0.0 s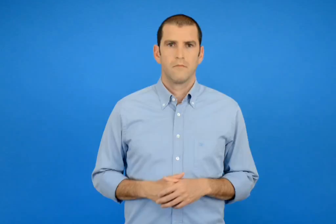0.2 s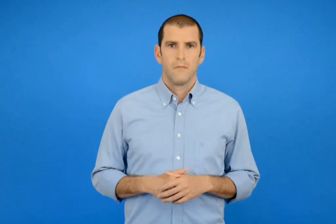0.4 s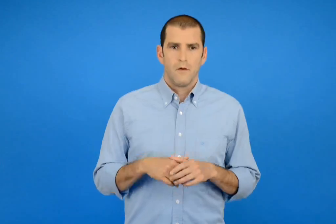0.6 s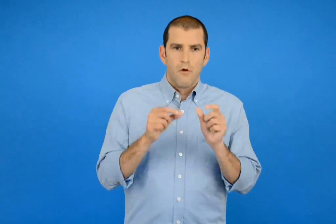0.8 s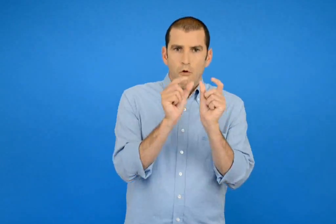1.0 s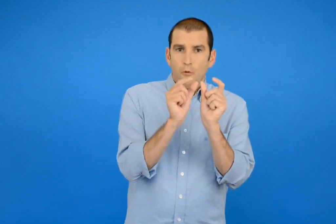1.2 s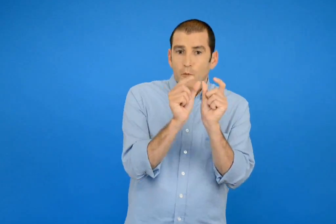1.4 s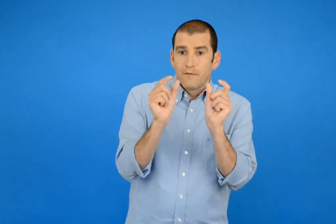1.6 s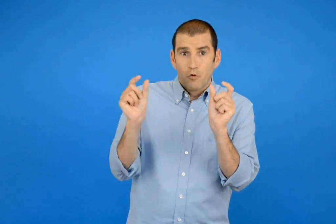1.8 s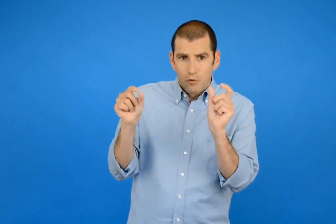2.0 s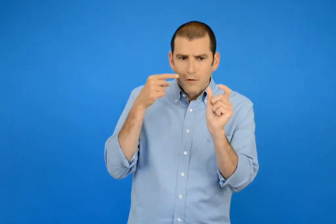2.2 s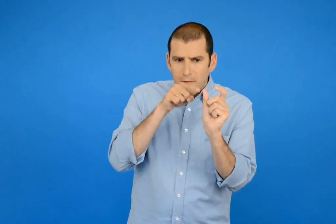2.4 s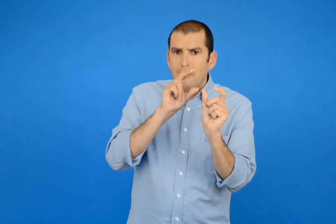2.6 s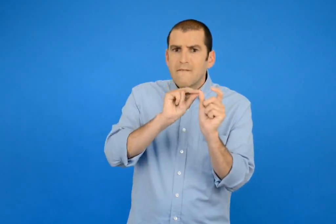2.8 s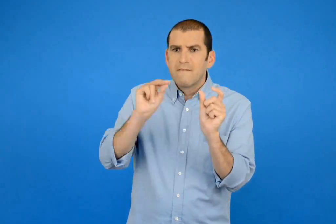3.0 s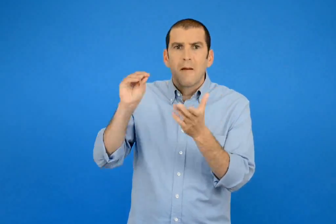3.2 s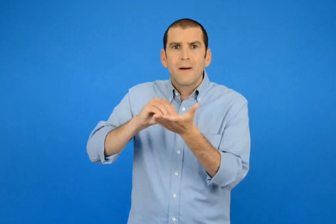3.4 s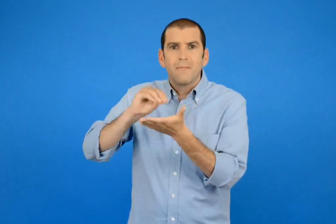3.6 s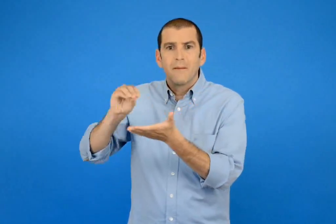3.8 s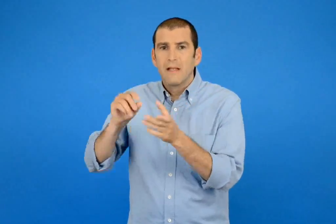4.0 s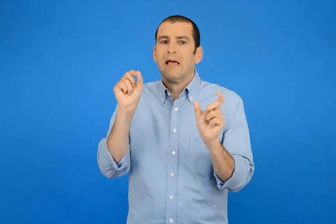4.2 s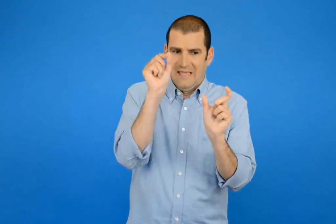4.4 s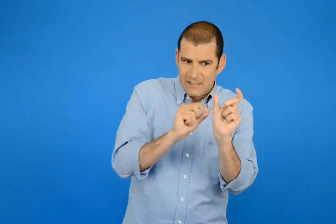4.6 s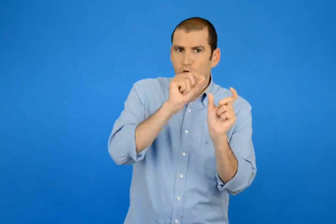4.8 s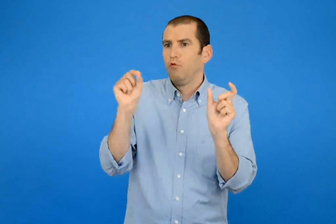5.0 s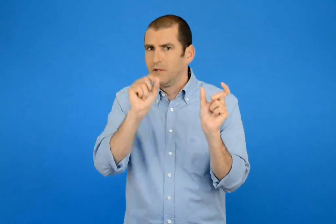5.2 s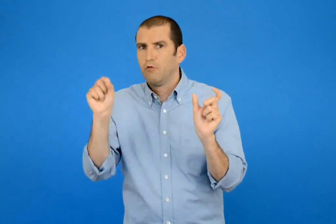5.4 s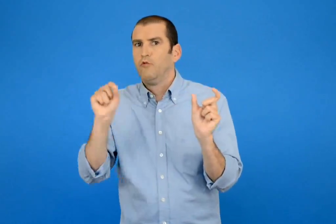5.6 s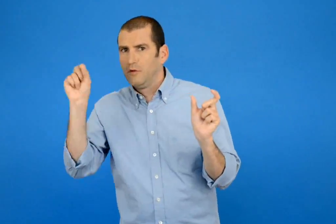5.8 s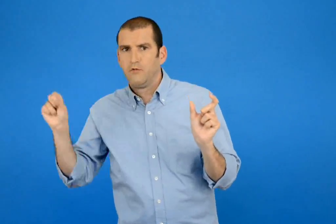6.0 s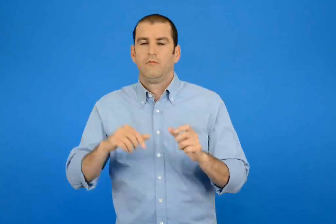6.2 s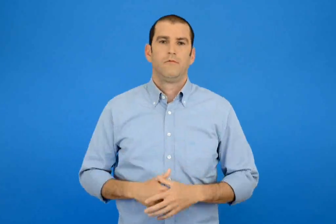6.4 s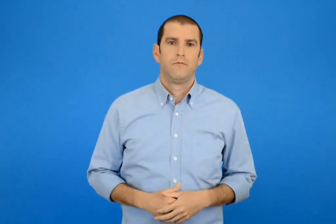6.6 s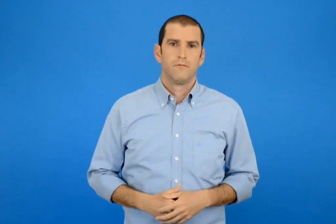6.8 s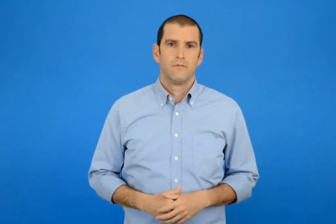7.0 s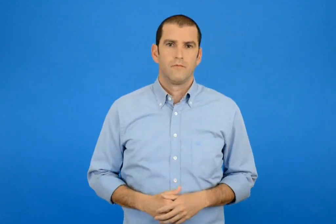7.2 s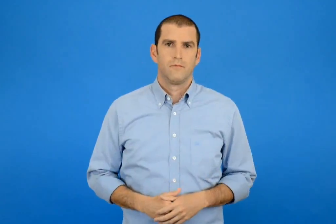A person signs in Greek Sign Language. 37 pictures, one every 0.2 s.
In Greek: κυκλώνω το στοιχείο του μοτίβου το μέρος που επαναλαμβάνεται
